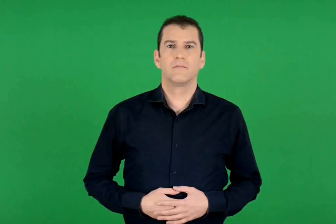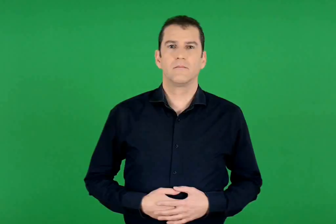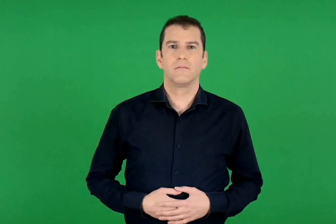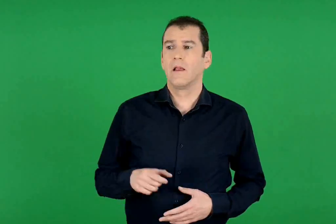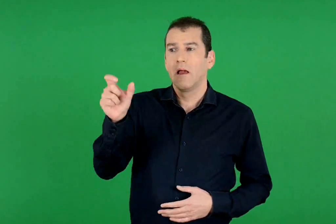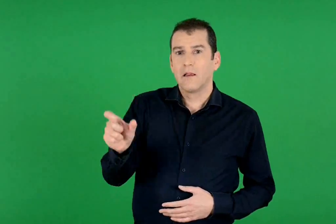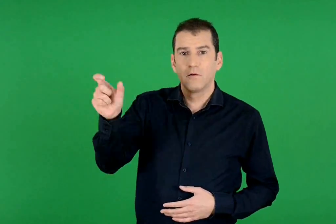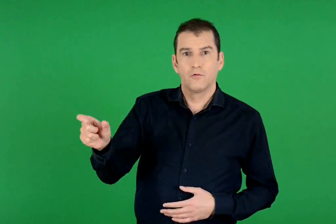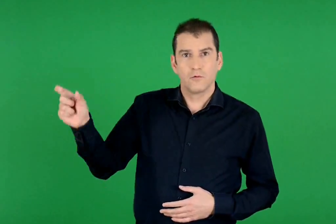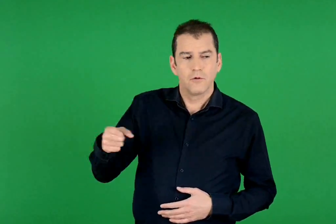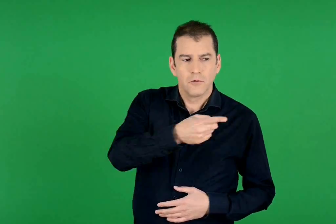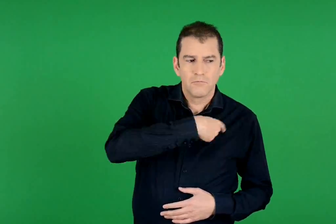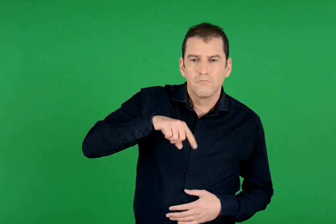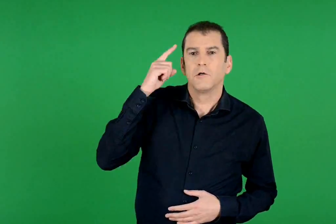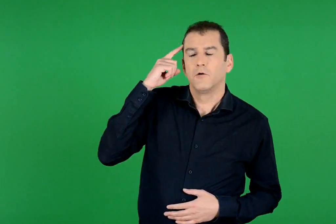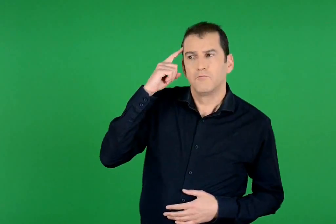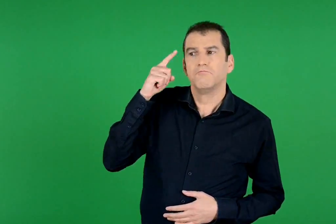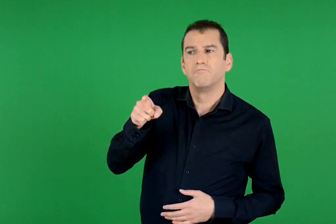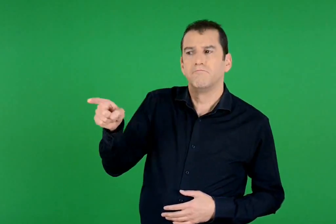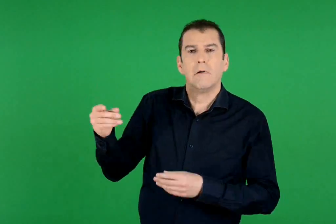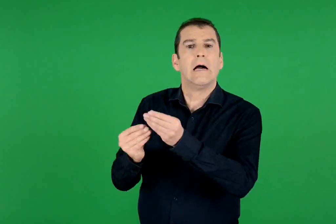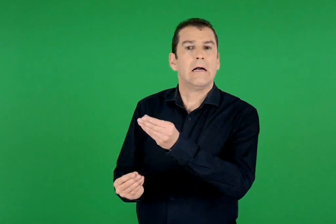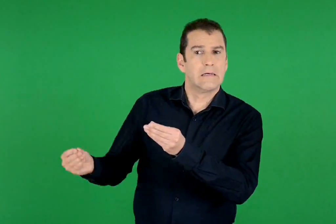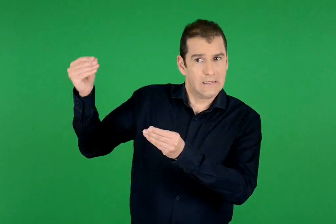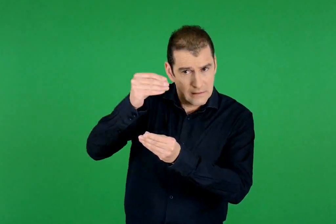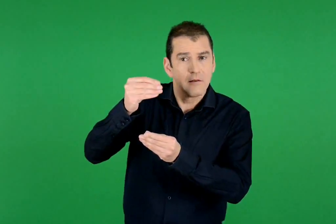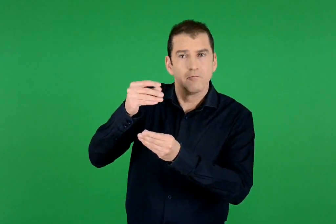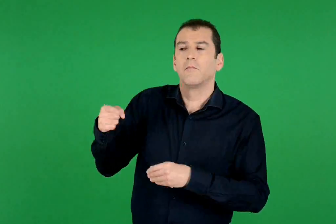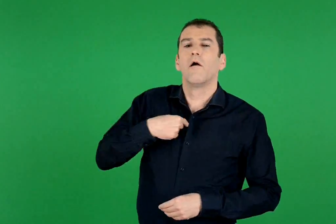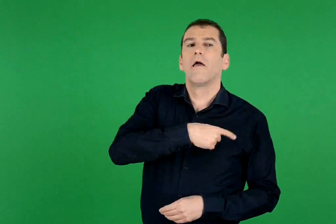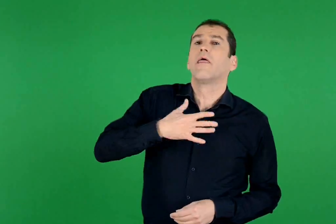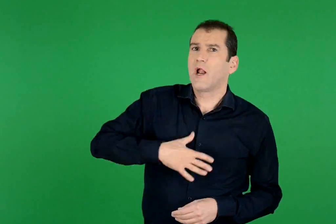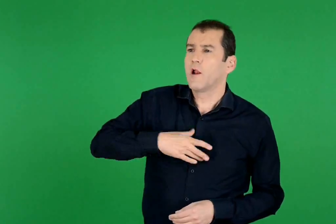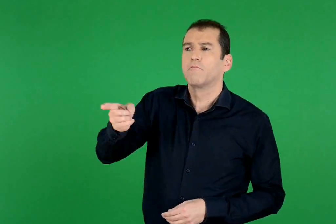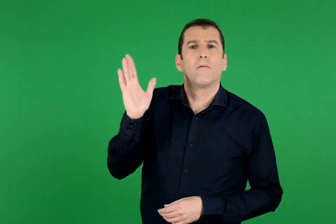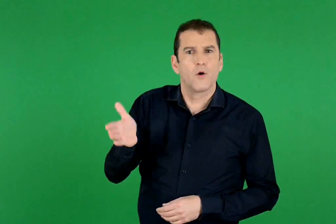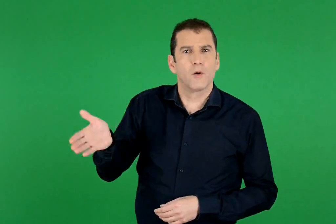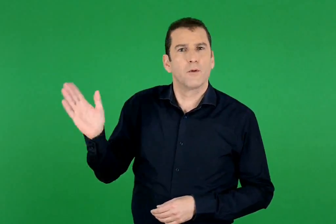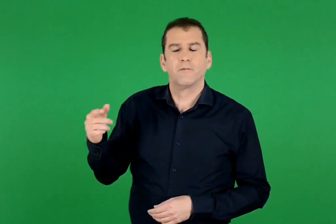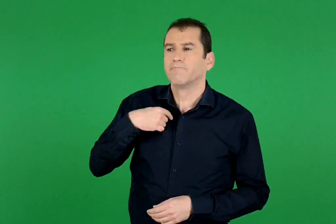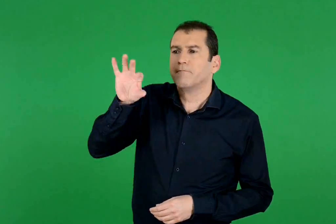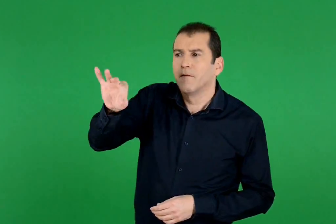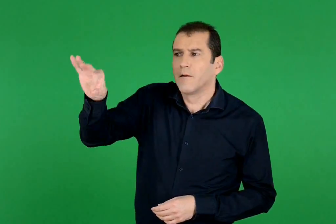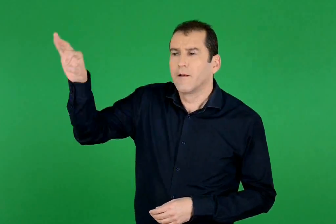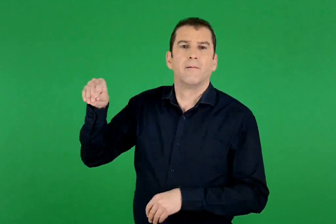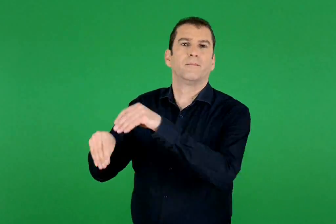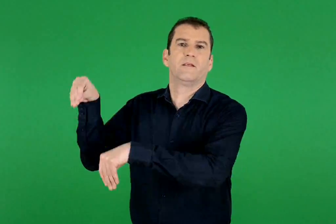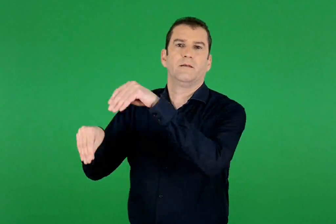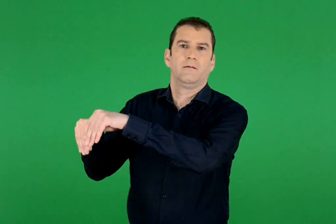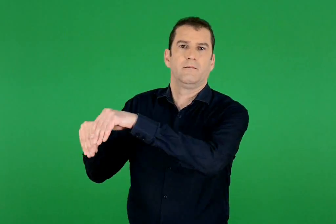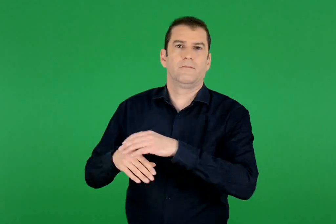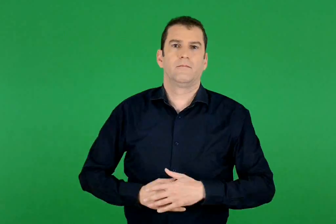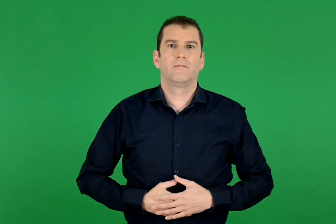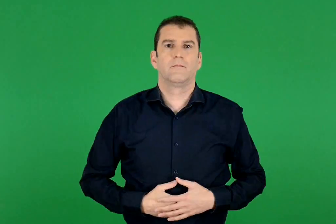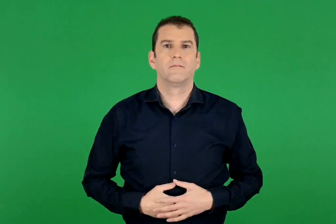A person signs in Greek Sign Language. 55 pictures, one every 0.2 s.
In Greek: ψηφίζουμε λίγους , εκείνους που νομίζουμε ότι είναι οι καλύτεροι για να κάνουν όλα όσα θα θέλαμε
